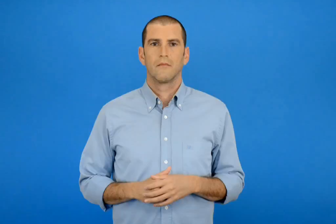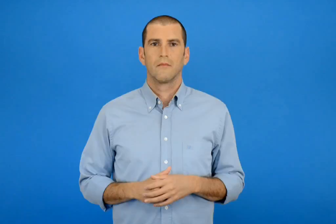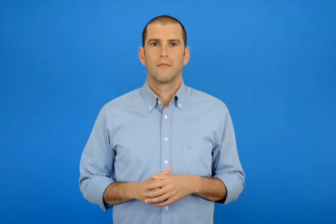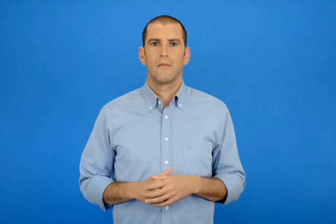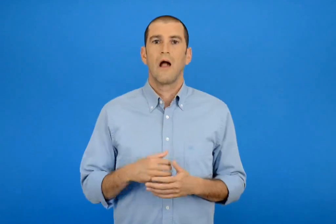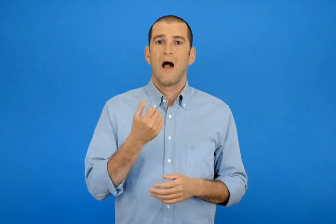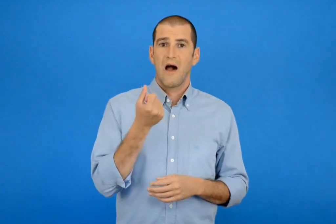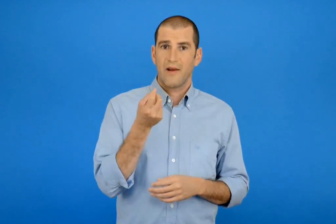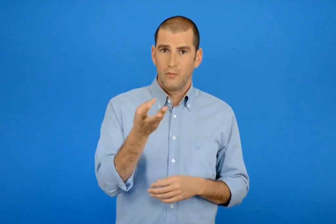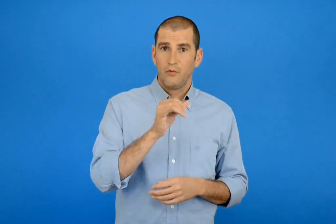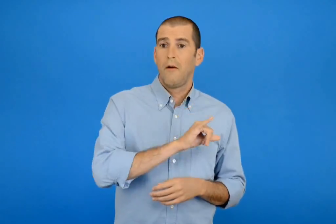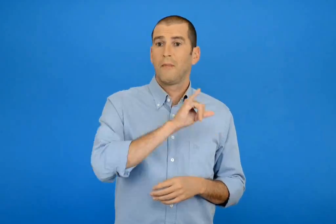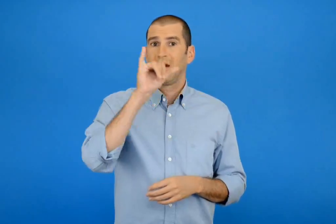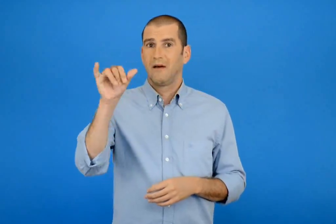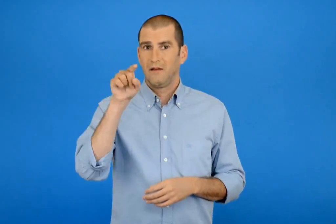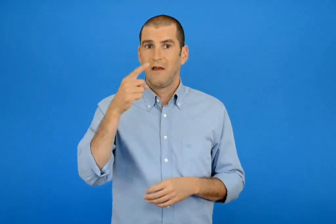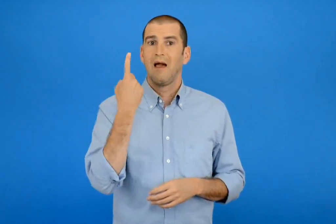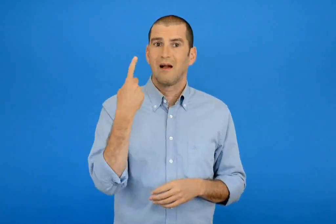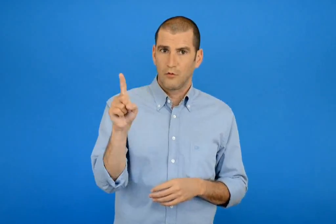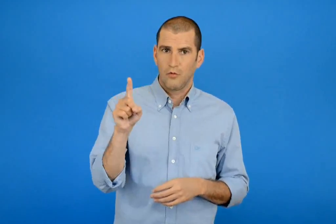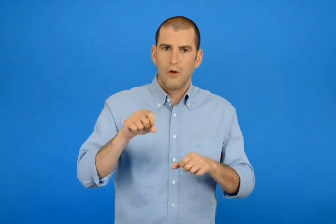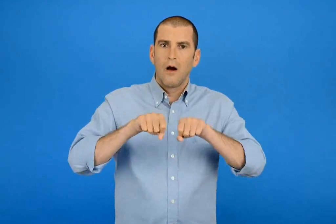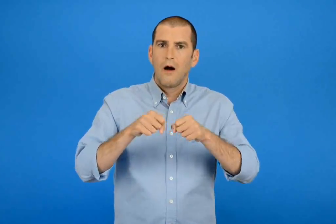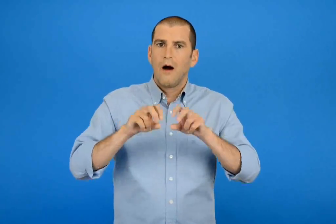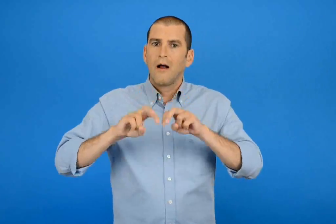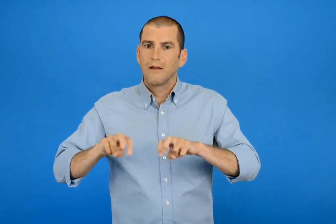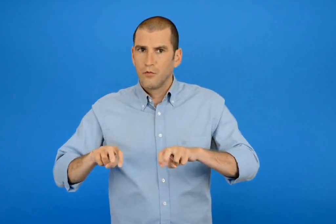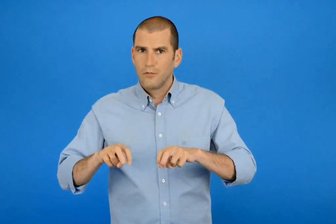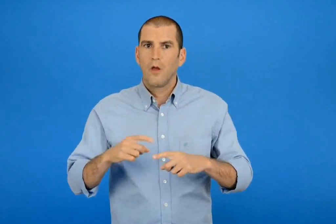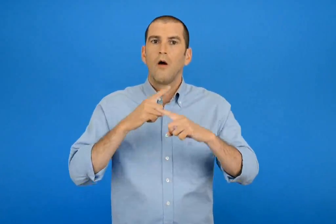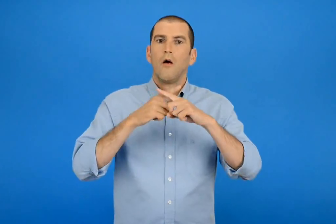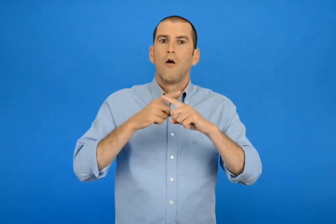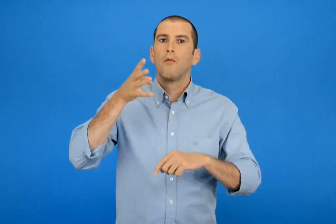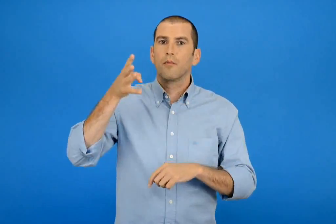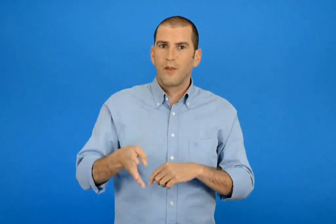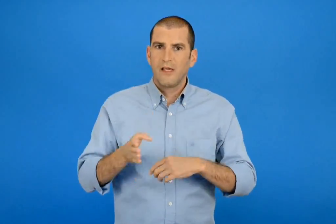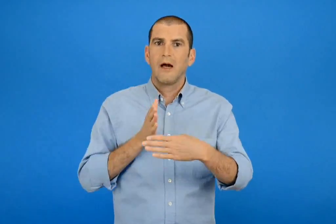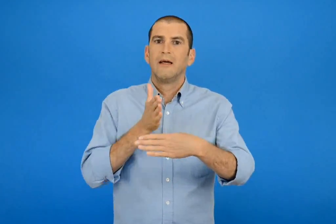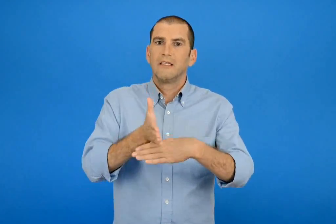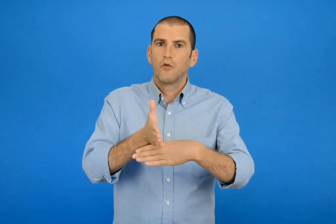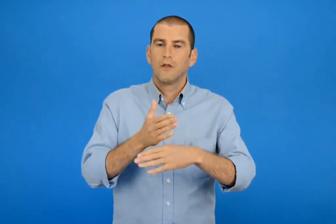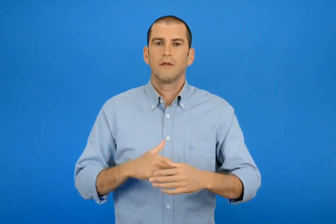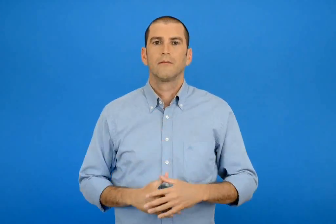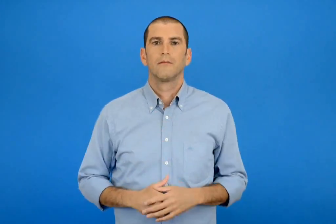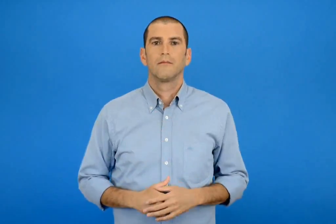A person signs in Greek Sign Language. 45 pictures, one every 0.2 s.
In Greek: αναλύω αριθμούς μέχρι το 100 εισαγωγή στην προπαίδεια
